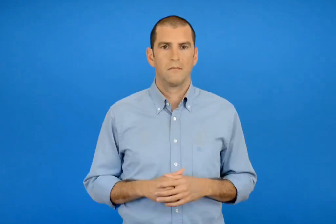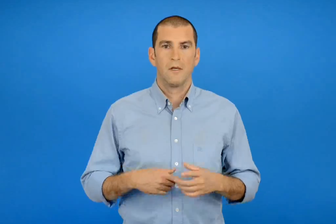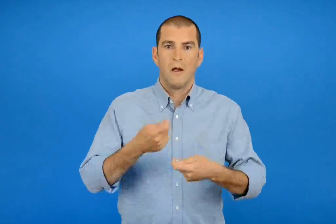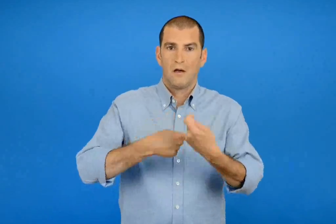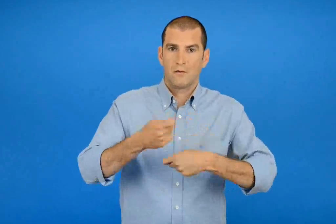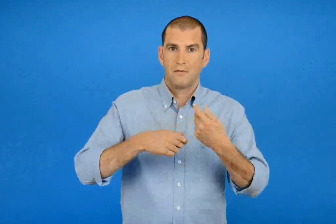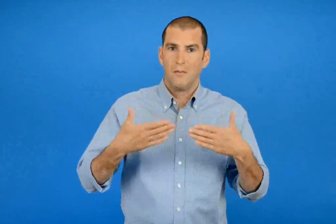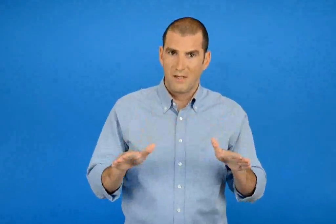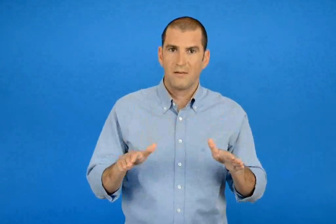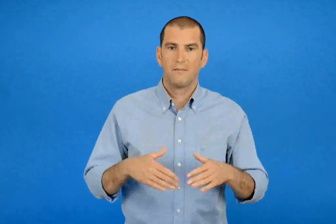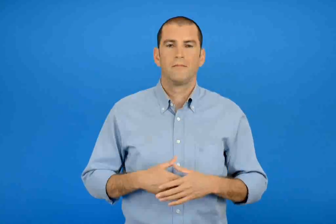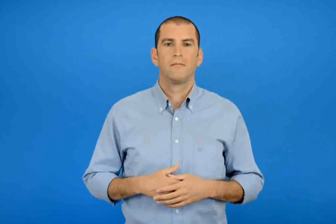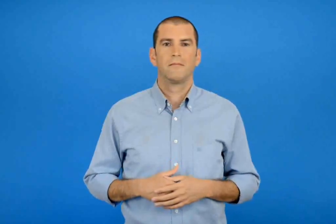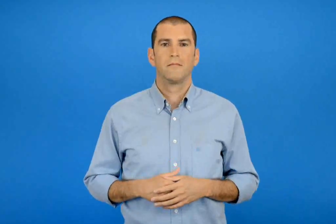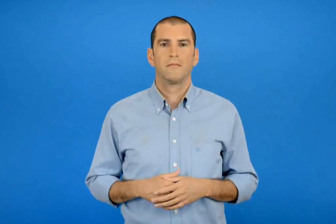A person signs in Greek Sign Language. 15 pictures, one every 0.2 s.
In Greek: αγόρασε
